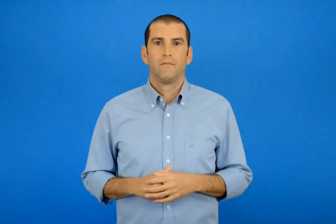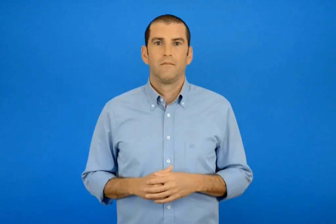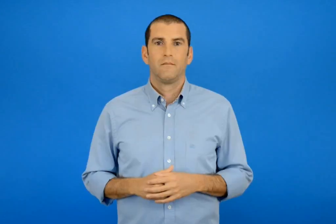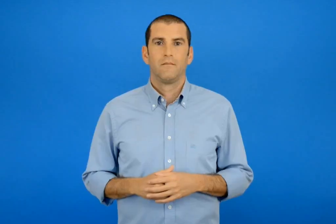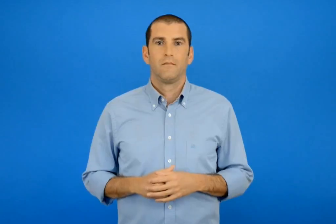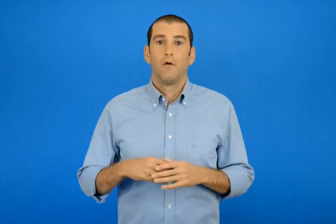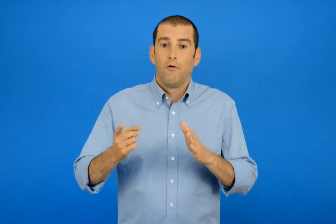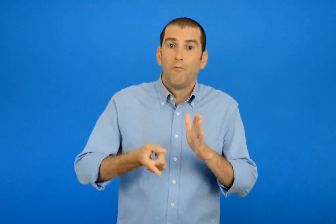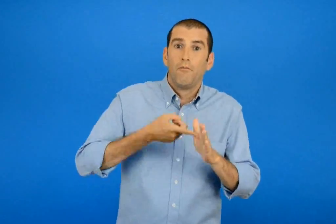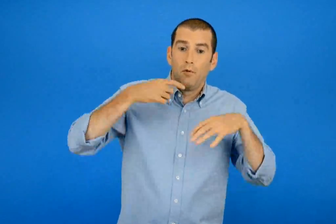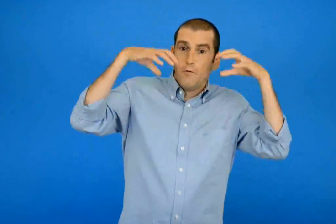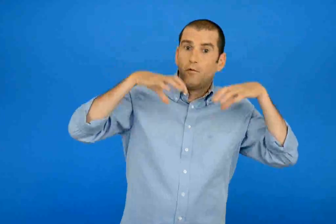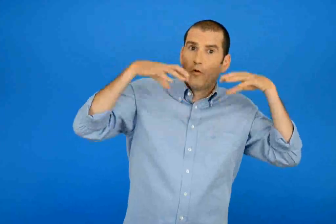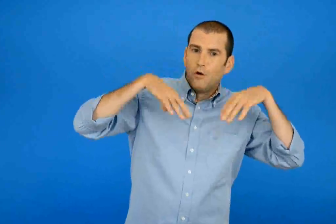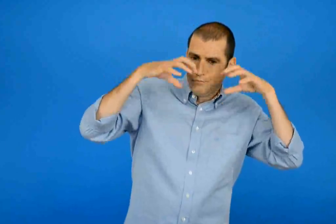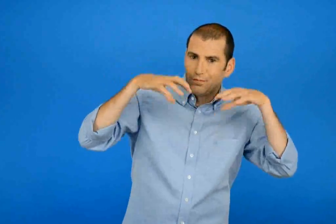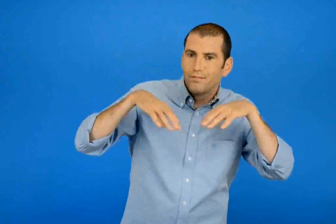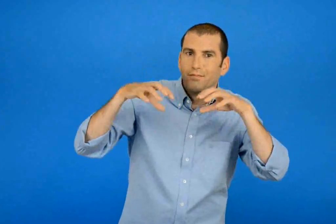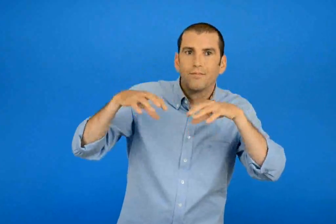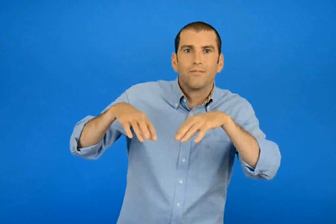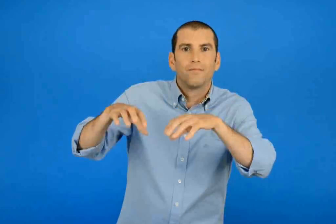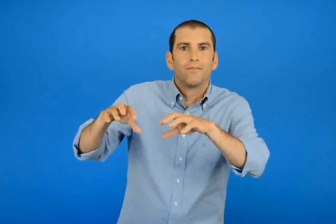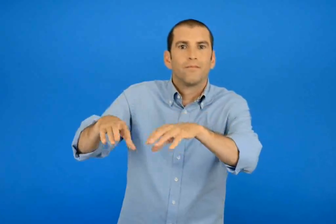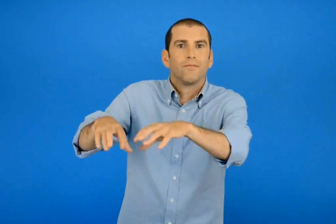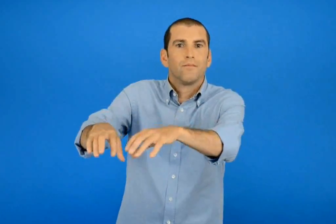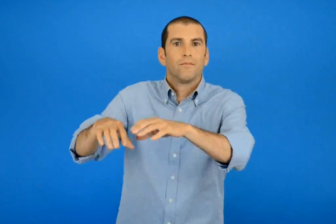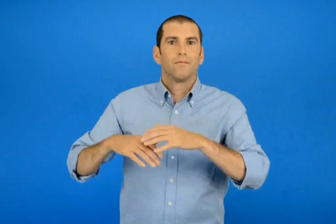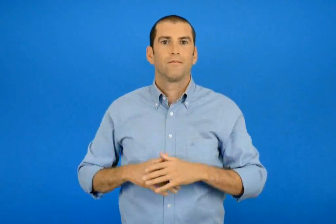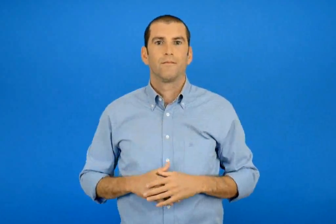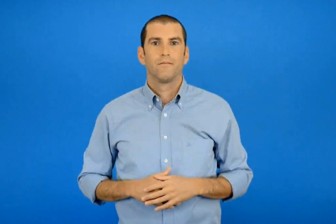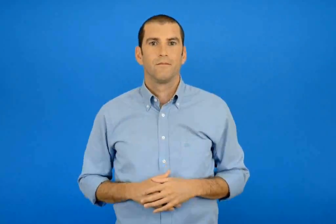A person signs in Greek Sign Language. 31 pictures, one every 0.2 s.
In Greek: έρχομαι μαζί με τα πρωτοβρόχια
